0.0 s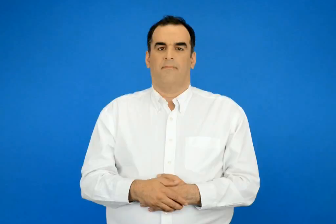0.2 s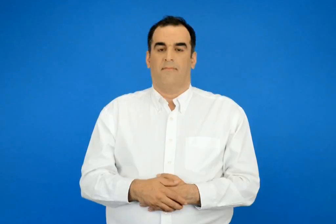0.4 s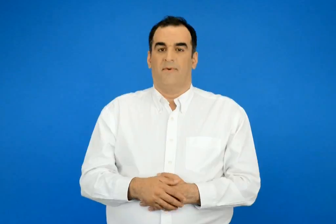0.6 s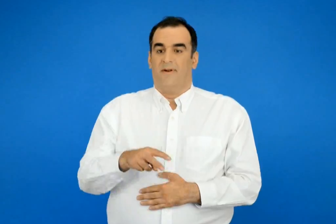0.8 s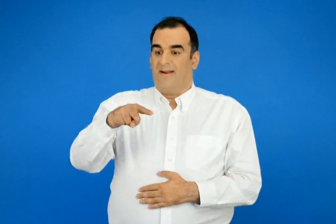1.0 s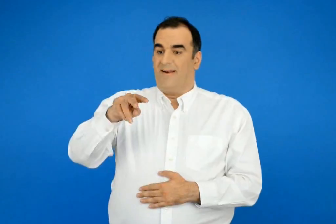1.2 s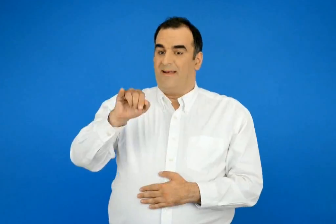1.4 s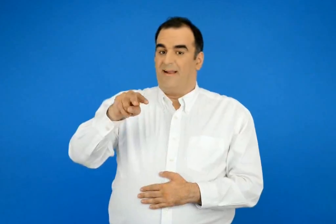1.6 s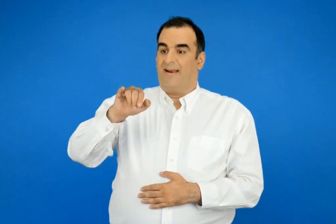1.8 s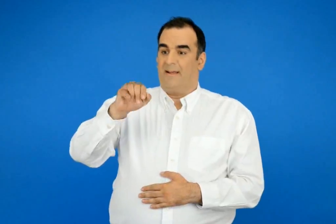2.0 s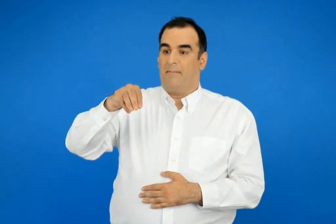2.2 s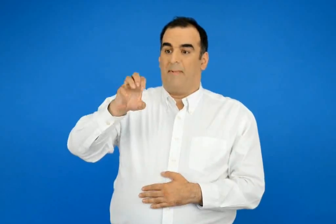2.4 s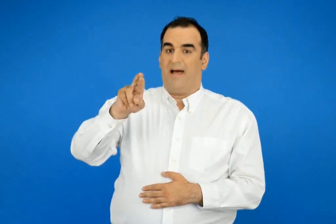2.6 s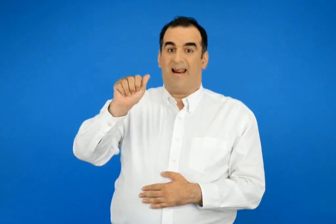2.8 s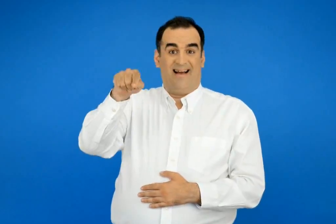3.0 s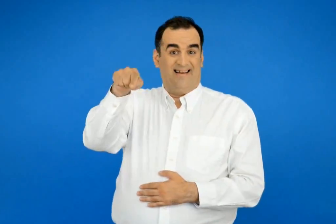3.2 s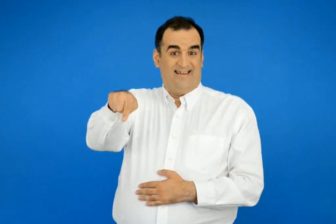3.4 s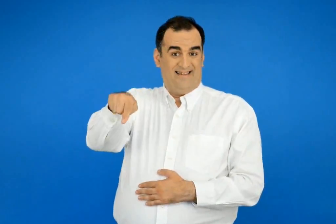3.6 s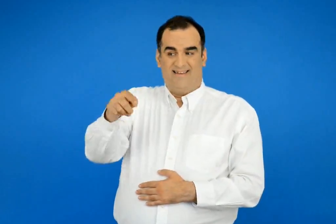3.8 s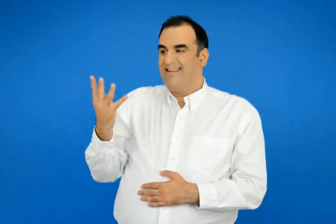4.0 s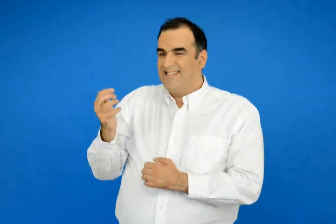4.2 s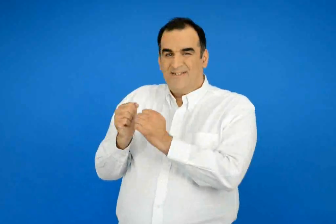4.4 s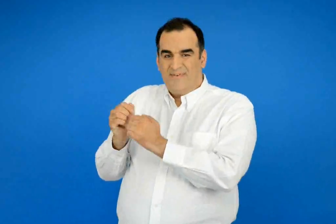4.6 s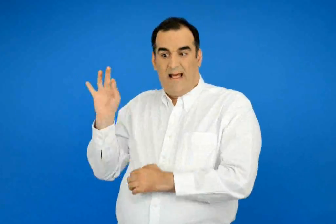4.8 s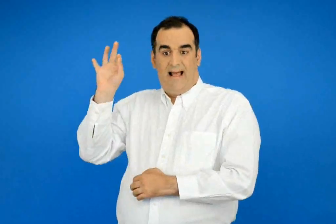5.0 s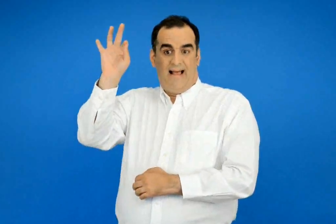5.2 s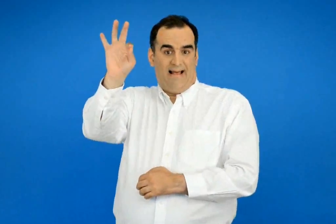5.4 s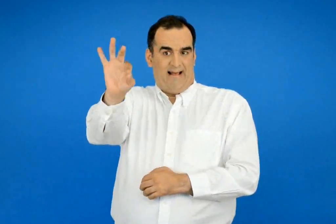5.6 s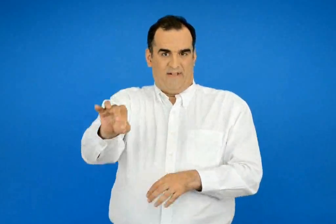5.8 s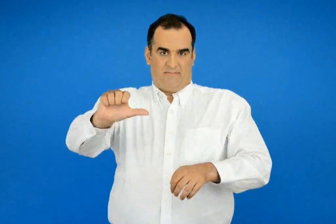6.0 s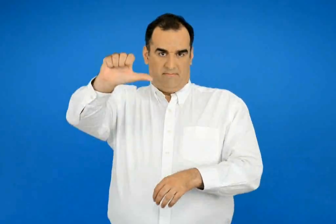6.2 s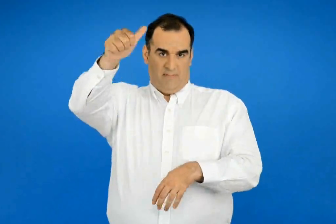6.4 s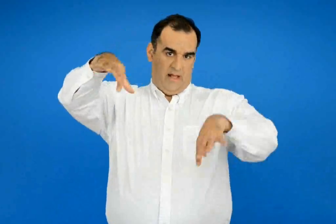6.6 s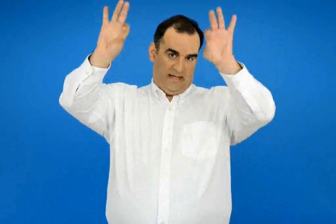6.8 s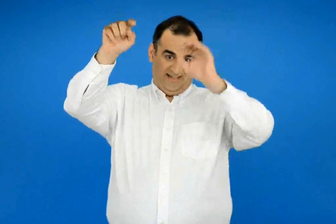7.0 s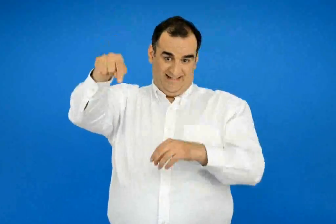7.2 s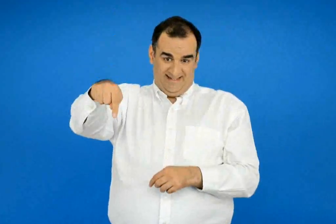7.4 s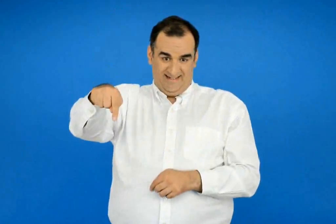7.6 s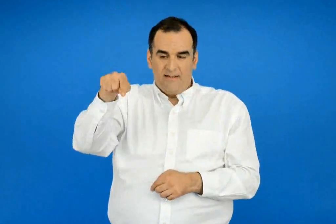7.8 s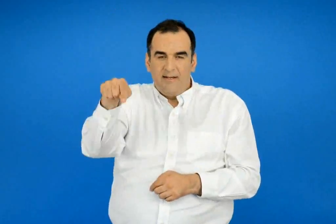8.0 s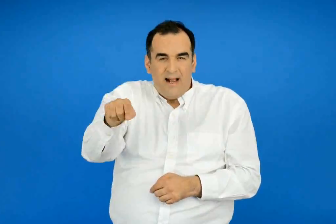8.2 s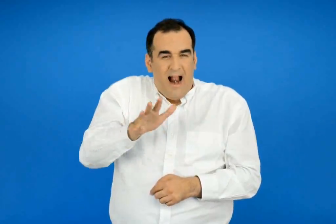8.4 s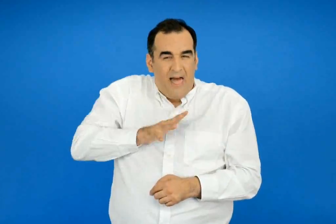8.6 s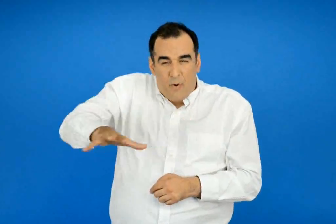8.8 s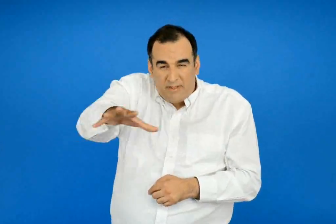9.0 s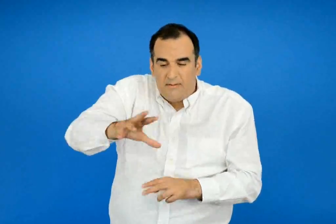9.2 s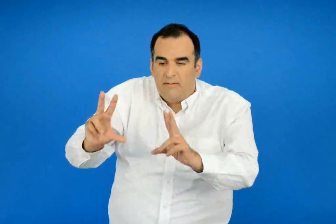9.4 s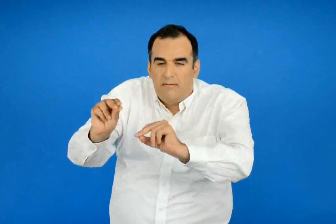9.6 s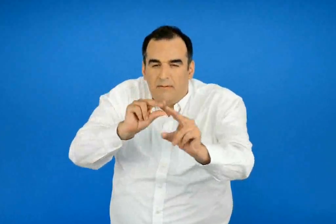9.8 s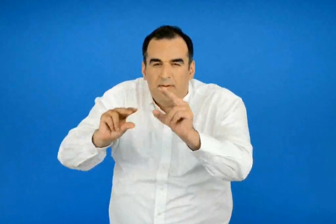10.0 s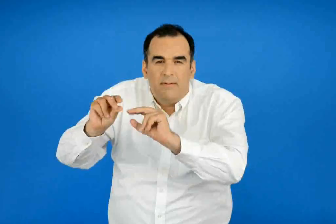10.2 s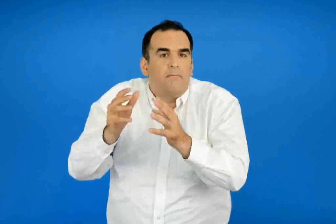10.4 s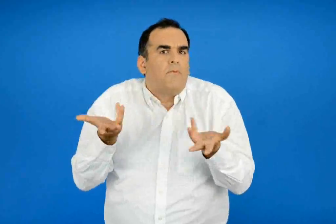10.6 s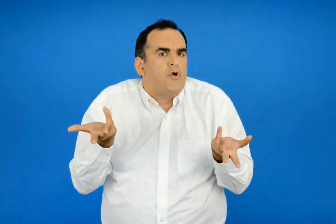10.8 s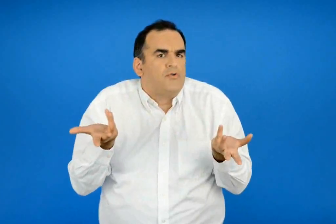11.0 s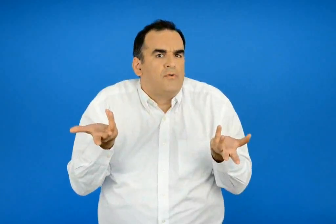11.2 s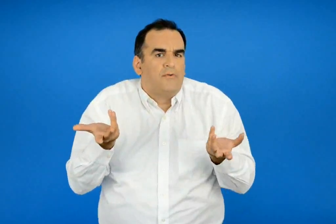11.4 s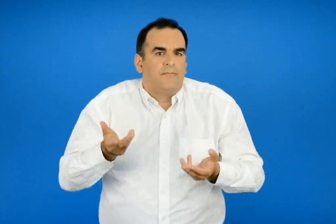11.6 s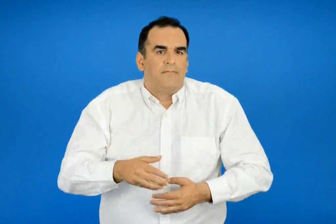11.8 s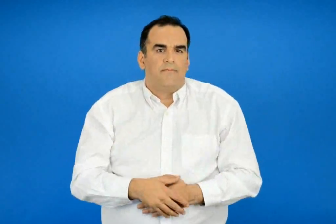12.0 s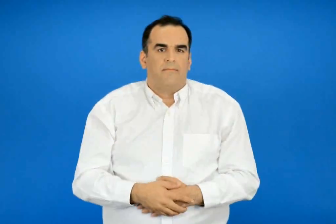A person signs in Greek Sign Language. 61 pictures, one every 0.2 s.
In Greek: οι τέσσερις φίλοι έφτασαν πρώτα στη λιλιμερα πως μιλούσαν οι άνθρωποι εκεί ;
